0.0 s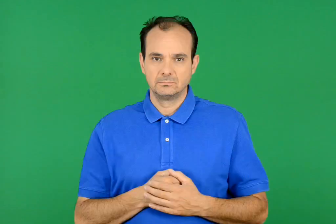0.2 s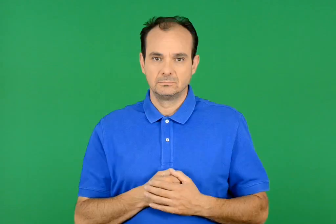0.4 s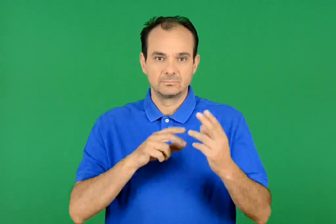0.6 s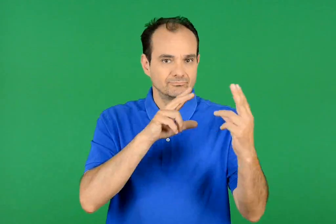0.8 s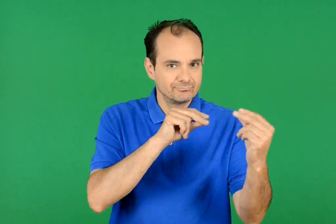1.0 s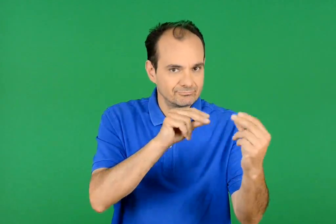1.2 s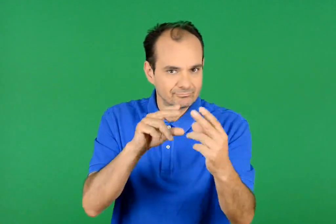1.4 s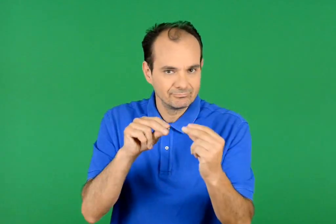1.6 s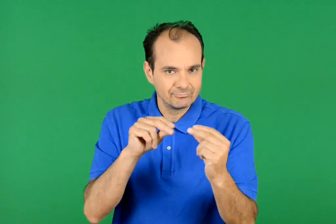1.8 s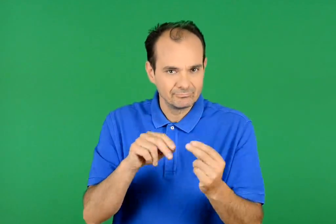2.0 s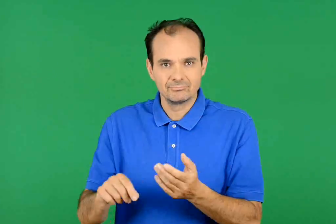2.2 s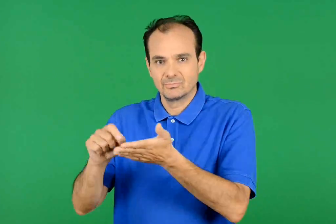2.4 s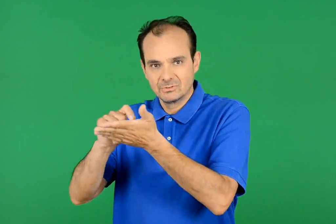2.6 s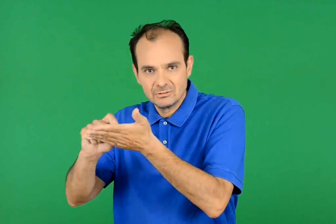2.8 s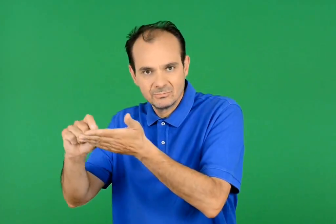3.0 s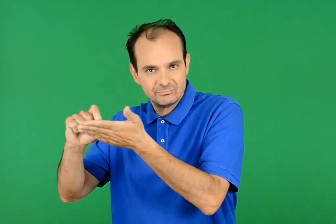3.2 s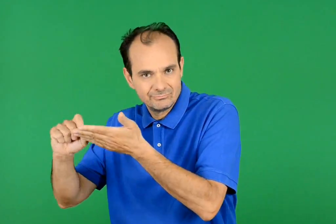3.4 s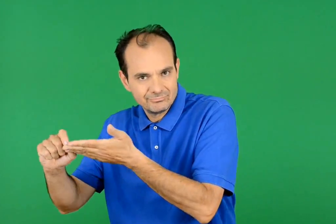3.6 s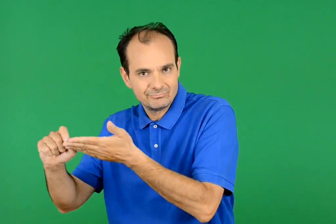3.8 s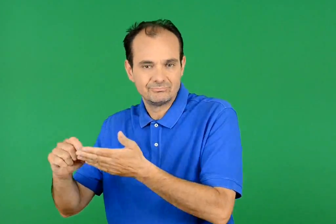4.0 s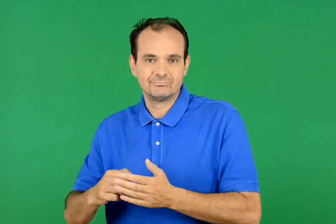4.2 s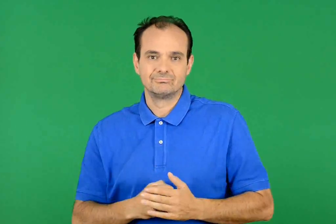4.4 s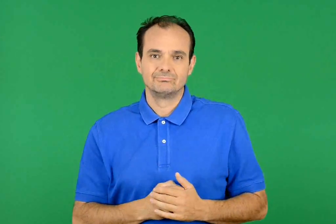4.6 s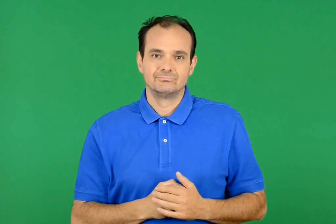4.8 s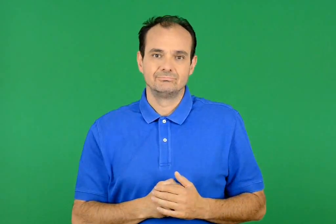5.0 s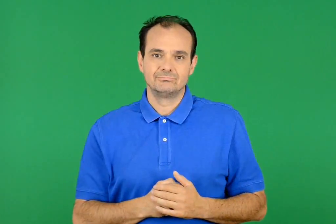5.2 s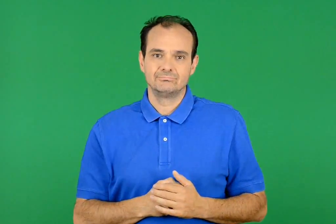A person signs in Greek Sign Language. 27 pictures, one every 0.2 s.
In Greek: συζητώ και σημειώνω
